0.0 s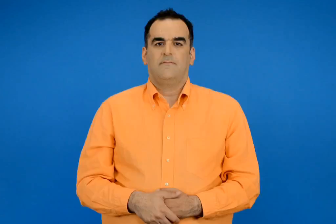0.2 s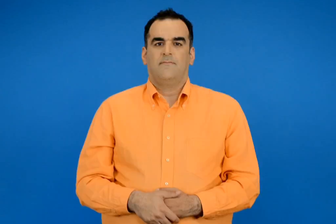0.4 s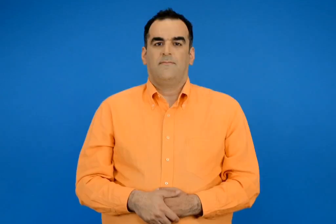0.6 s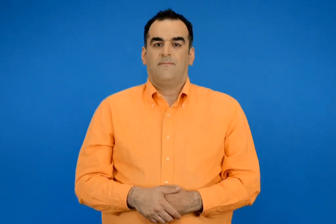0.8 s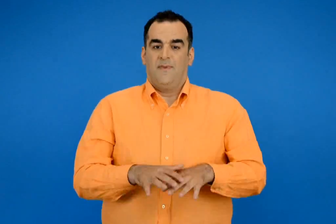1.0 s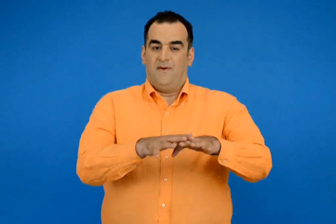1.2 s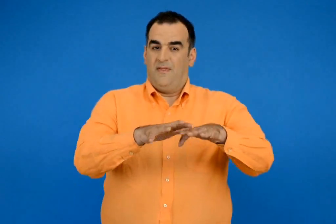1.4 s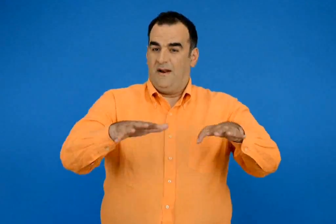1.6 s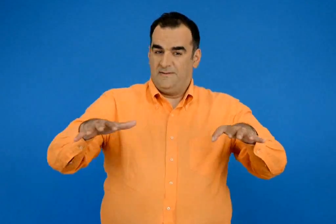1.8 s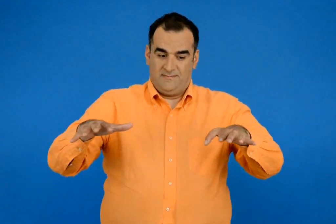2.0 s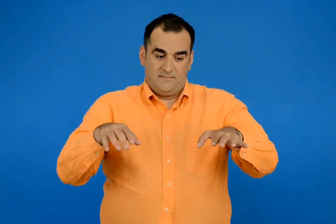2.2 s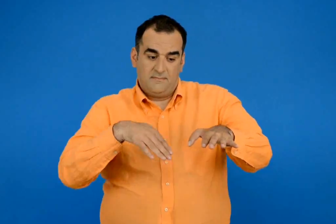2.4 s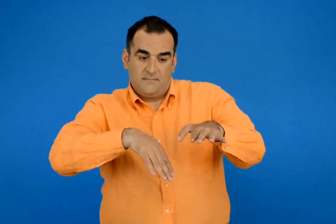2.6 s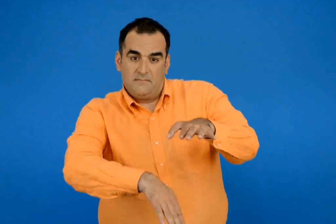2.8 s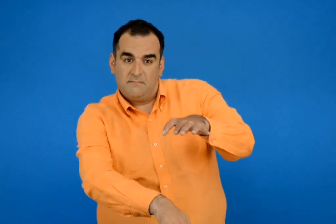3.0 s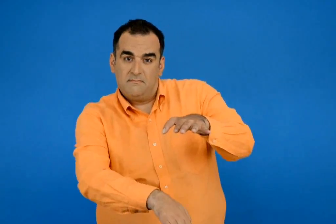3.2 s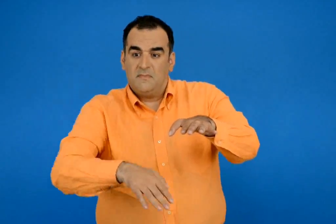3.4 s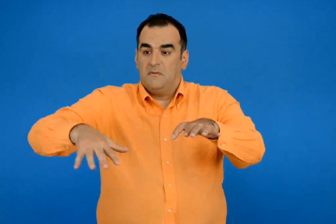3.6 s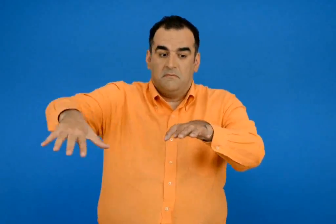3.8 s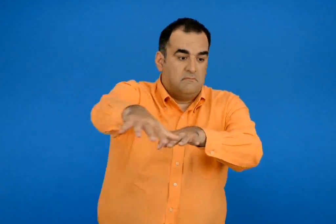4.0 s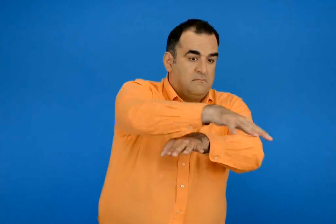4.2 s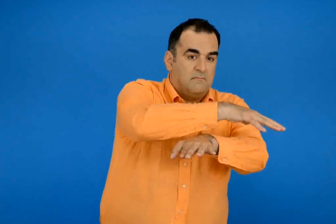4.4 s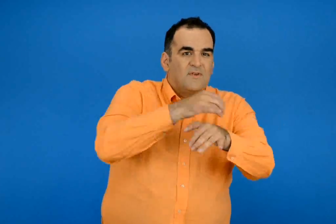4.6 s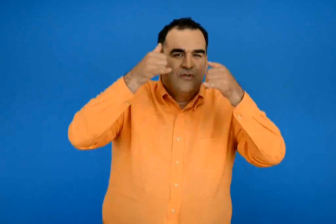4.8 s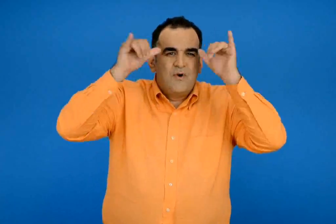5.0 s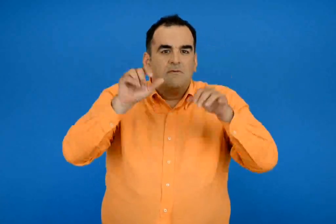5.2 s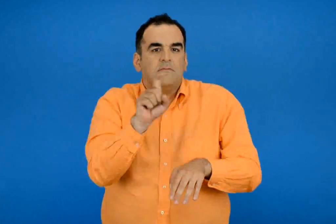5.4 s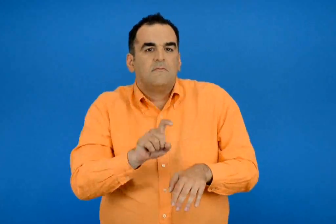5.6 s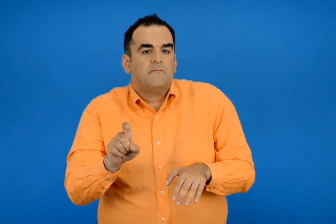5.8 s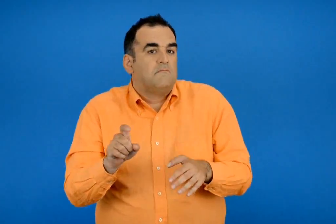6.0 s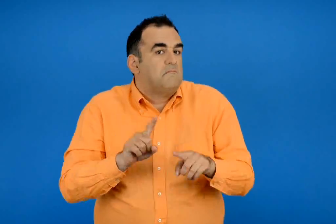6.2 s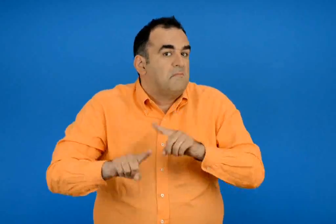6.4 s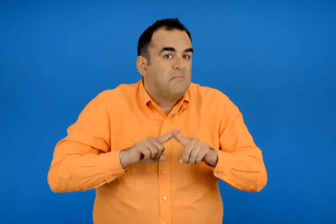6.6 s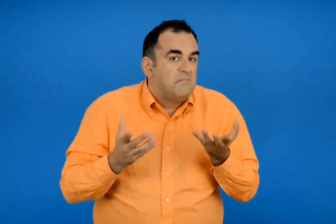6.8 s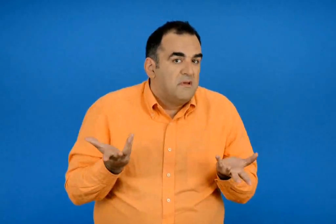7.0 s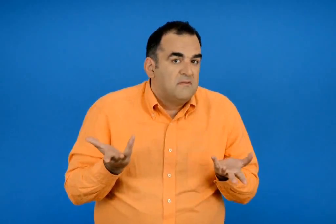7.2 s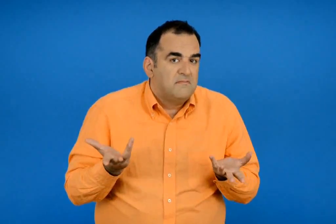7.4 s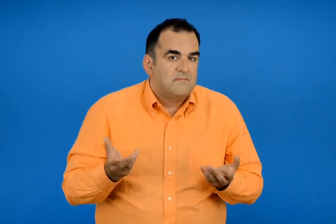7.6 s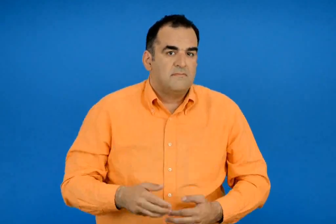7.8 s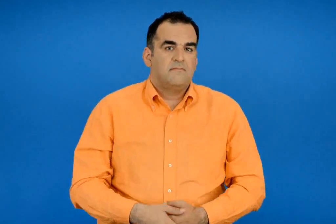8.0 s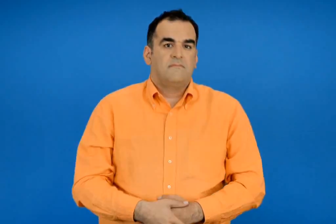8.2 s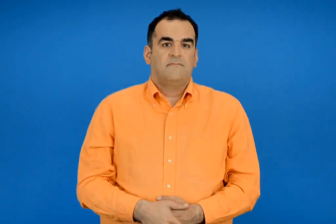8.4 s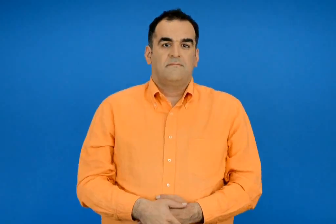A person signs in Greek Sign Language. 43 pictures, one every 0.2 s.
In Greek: ποια ζώα ζουν μέσα η κοντά στη θάλασσα ;
